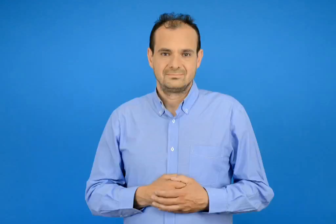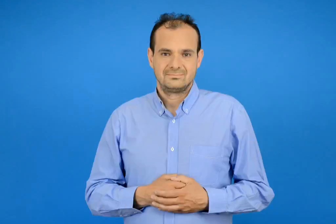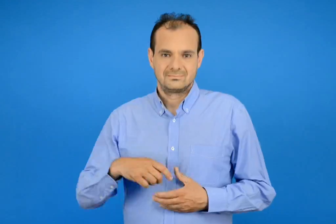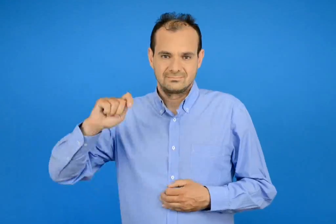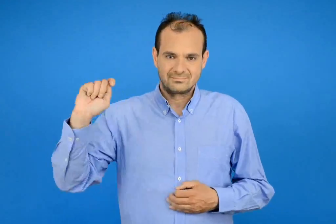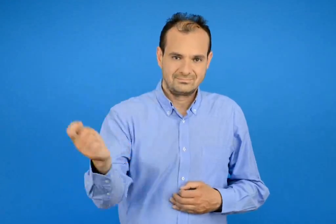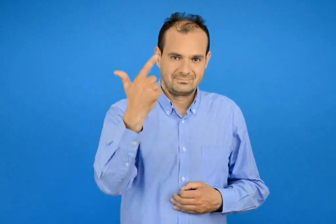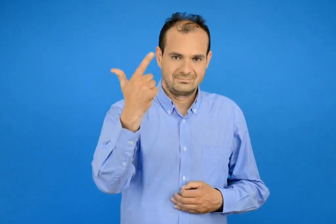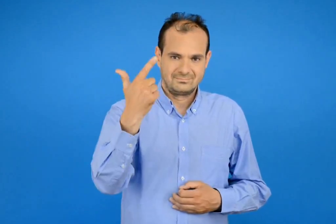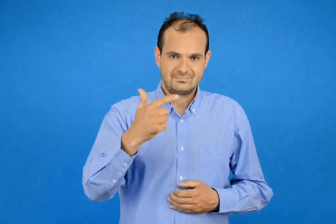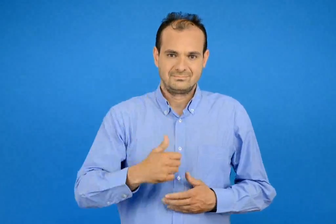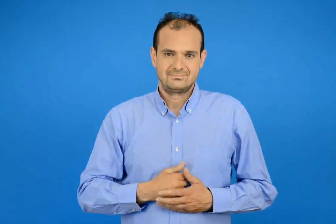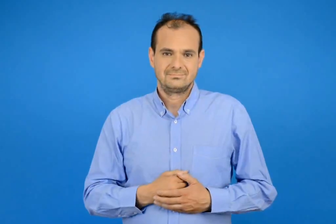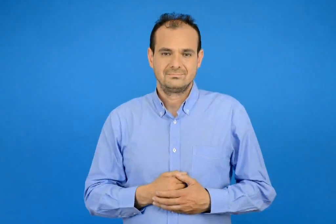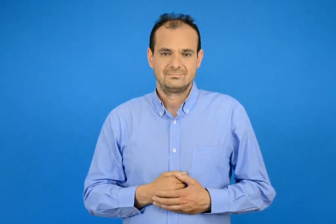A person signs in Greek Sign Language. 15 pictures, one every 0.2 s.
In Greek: πετάτε
